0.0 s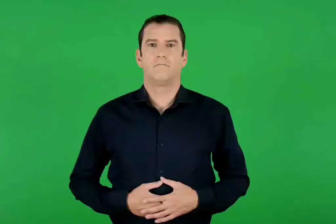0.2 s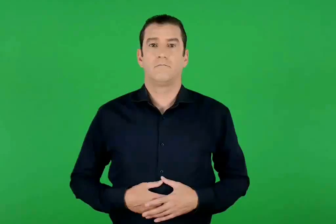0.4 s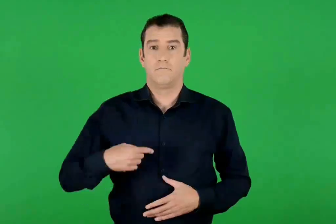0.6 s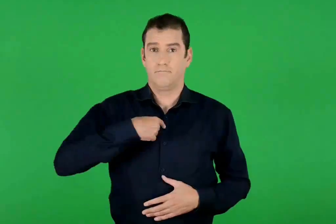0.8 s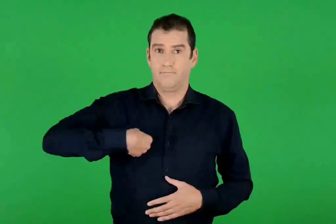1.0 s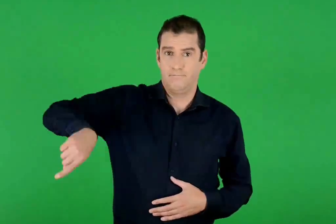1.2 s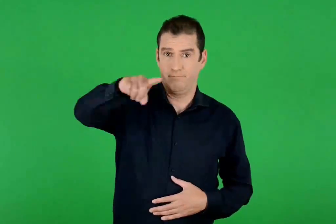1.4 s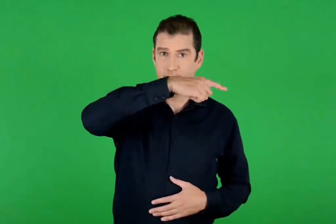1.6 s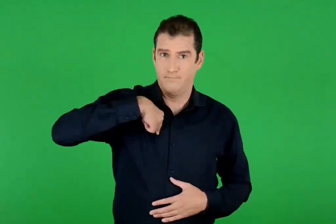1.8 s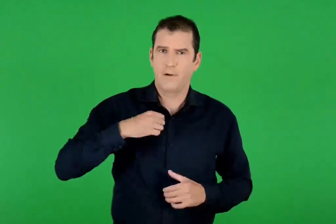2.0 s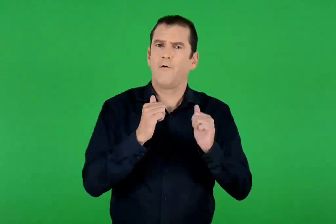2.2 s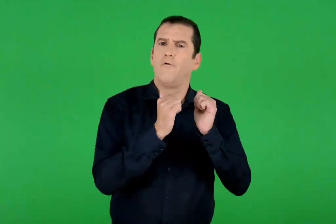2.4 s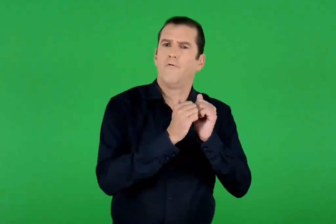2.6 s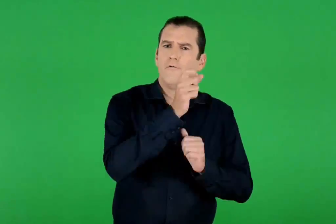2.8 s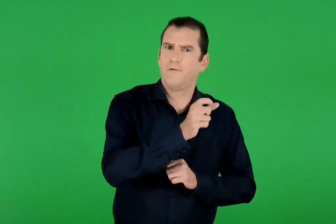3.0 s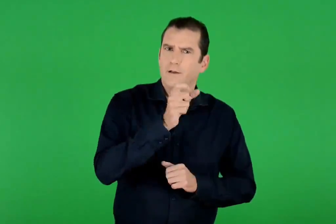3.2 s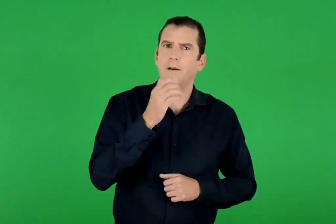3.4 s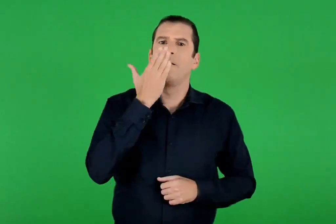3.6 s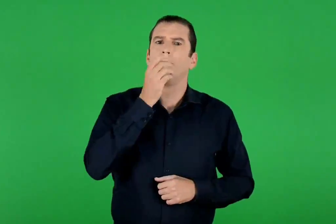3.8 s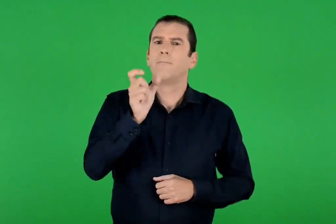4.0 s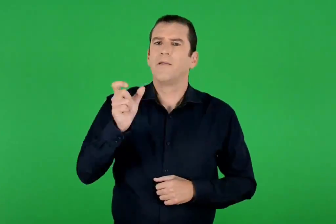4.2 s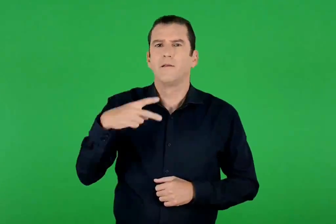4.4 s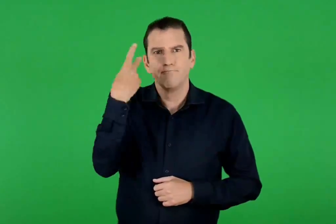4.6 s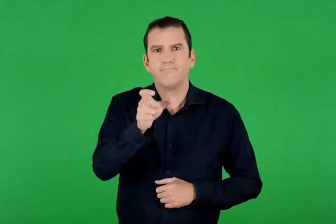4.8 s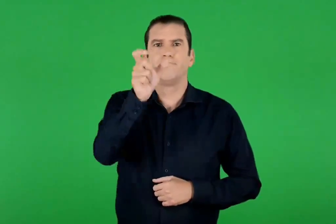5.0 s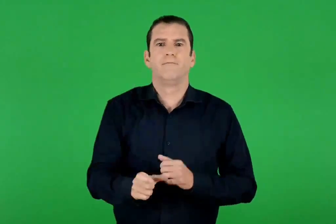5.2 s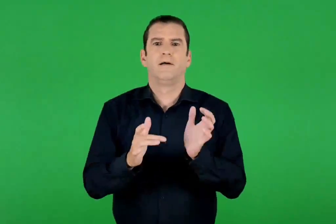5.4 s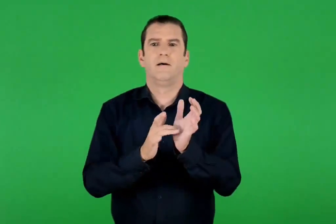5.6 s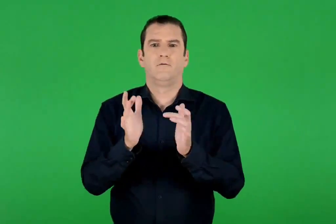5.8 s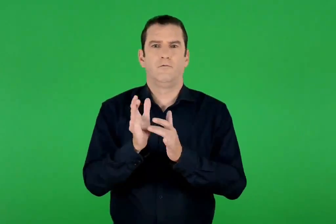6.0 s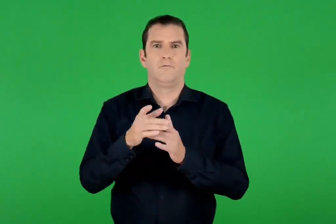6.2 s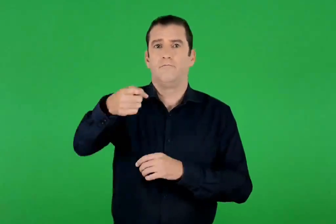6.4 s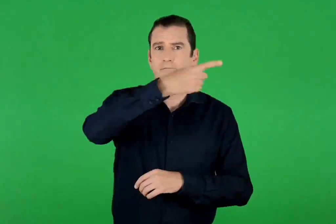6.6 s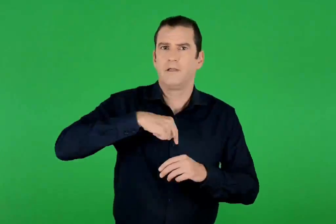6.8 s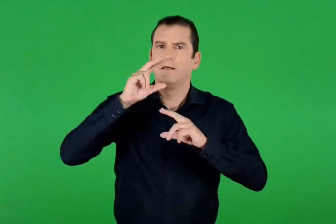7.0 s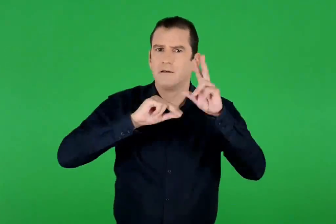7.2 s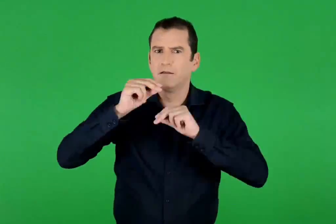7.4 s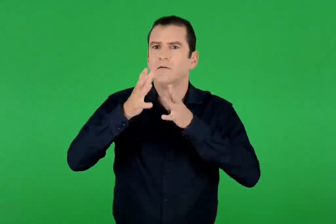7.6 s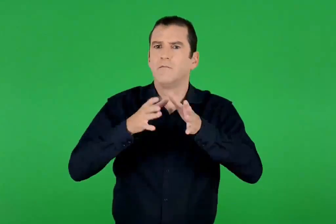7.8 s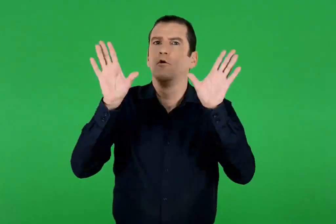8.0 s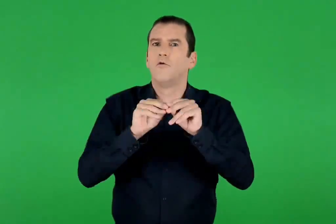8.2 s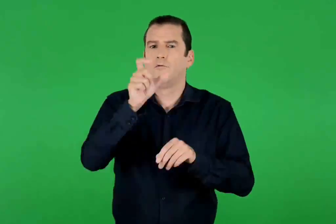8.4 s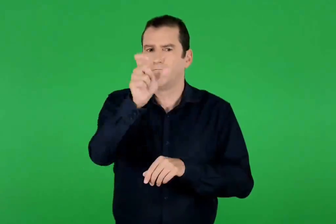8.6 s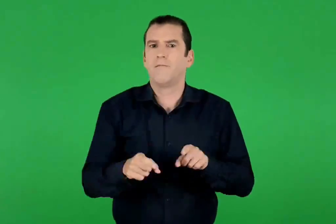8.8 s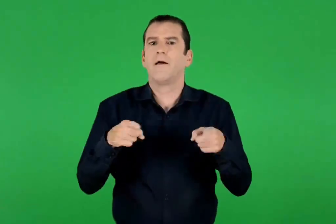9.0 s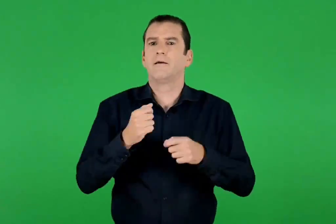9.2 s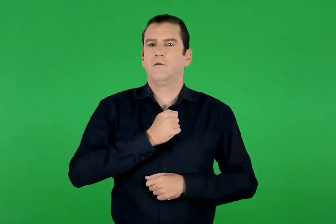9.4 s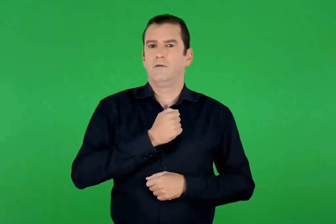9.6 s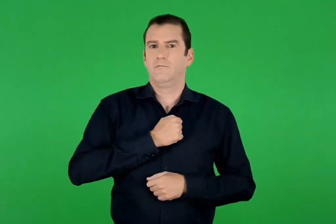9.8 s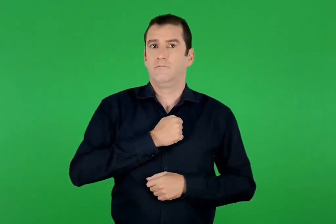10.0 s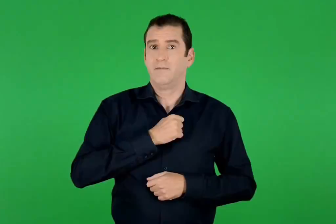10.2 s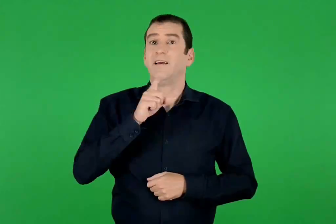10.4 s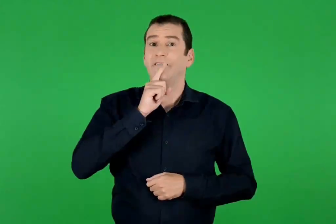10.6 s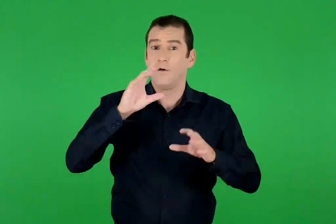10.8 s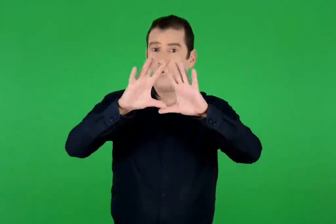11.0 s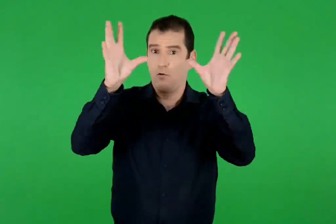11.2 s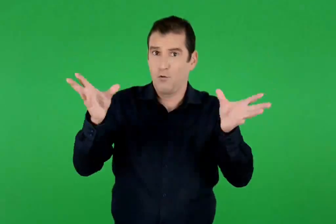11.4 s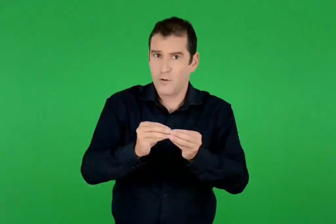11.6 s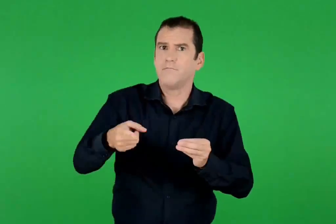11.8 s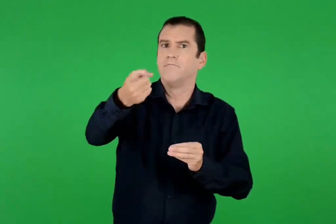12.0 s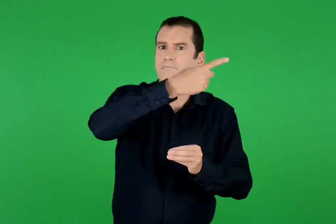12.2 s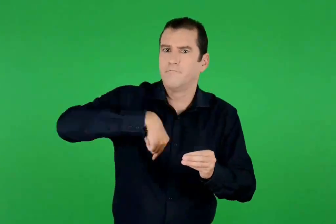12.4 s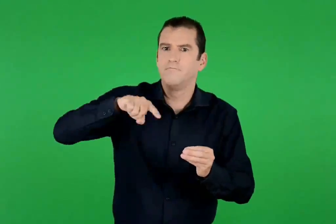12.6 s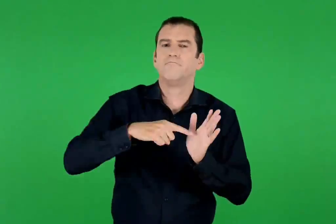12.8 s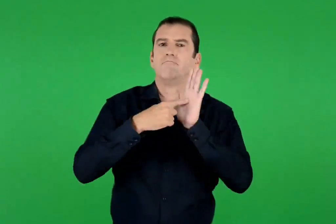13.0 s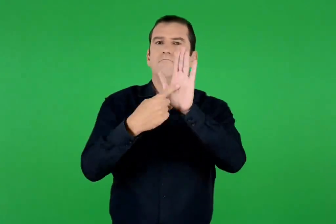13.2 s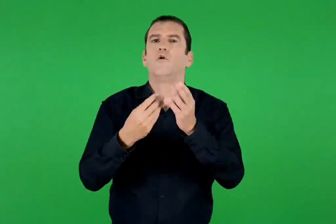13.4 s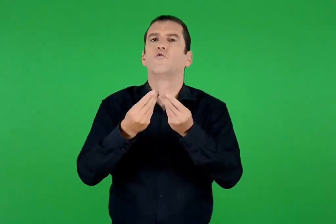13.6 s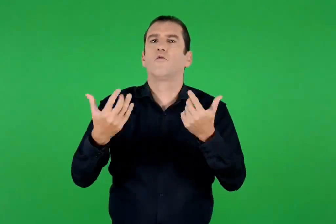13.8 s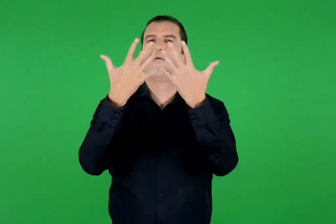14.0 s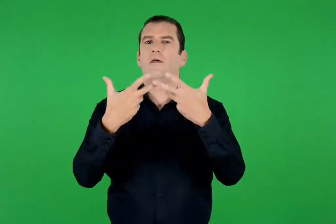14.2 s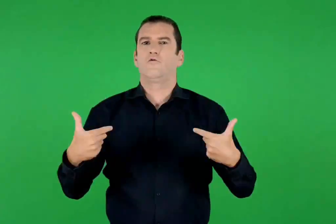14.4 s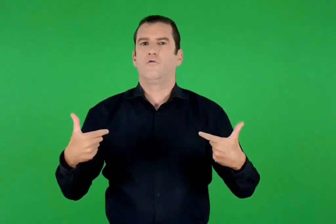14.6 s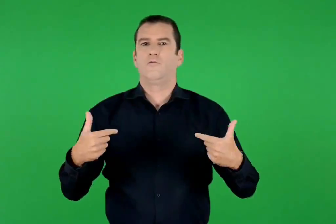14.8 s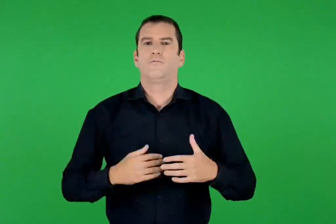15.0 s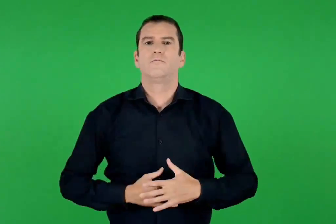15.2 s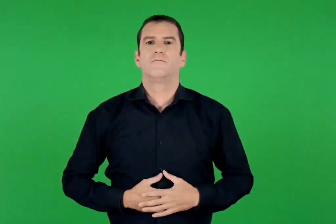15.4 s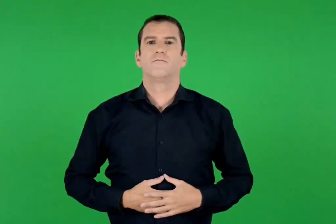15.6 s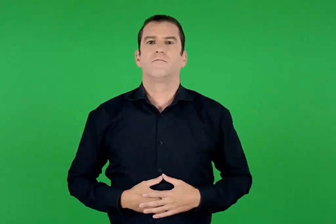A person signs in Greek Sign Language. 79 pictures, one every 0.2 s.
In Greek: είμαστε οι φίλοι και μαθητές του ιησού και συζητάμε για τον δάσκαλό μας. αποδίδουμε με θεατρικό τρόπο την παραπάνω σκηνή
